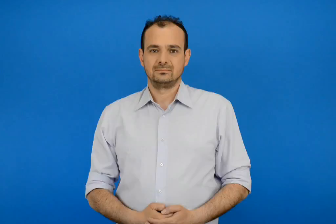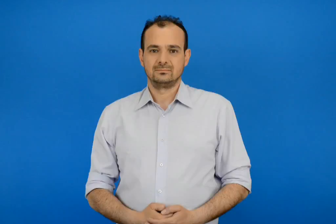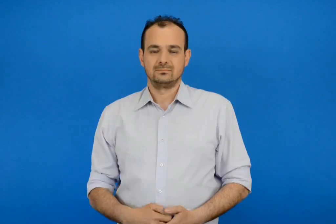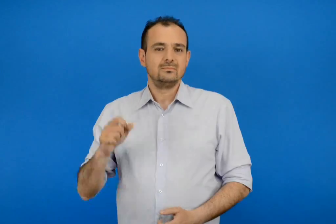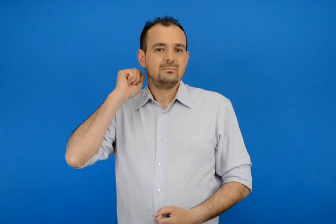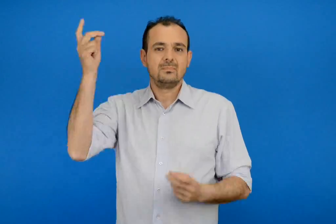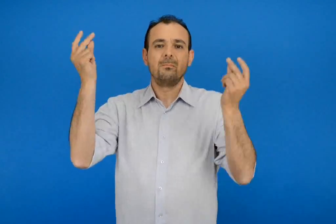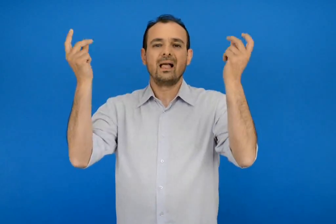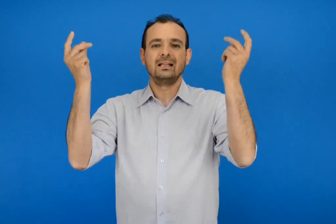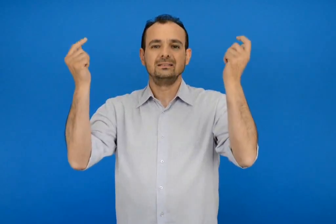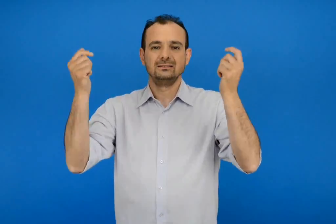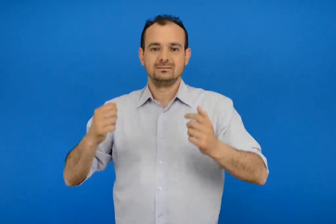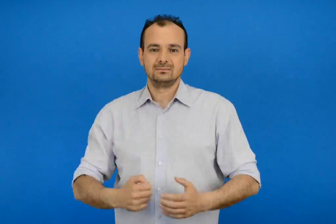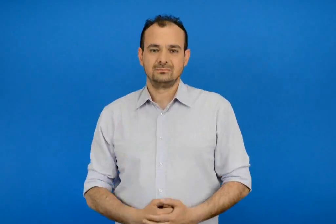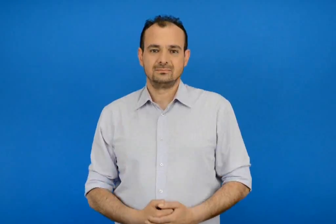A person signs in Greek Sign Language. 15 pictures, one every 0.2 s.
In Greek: πανήγυρι
